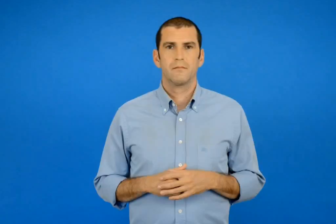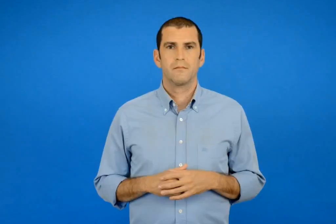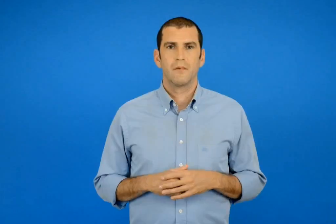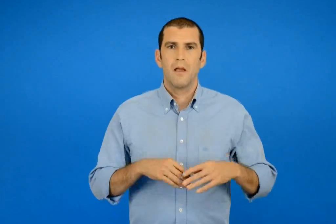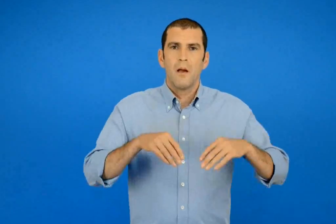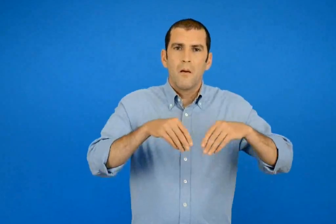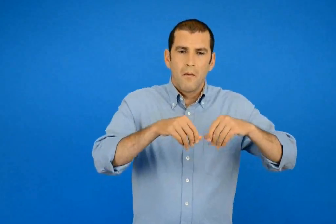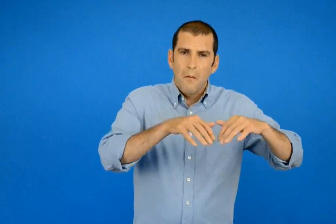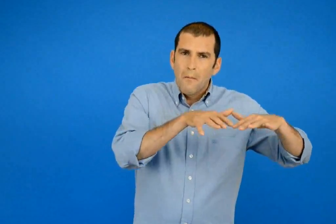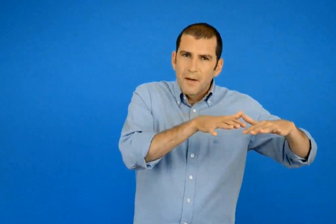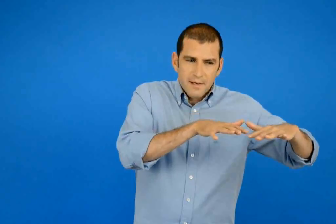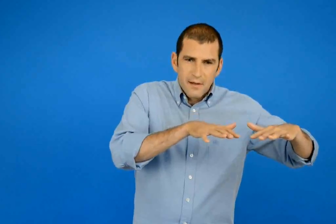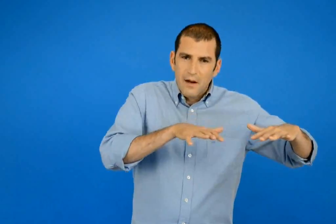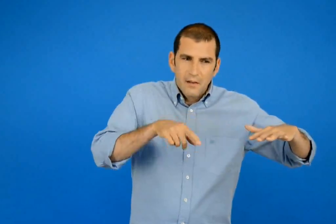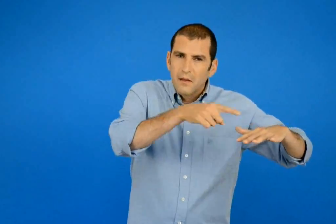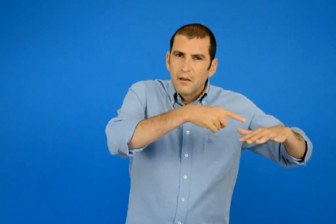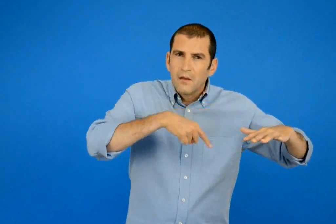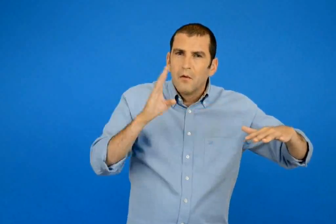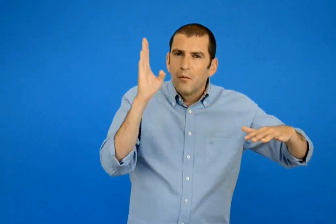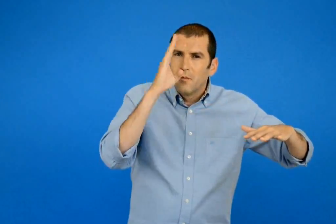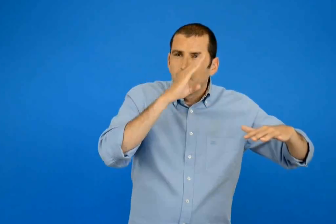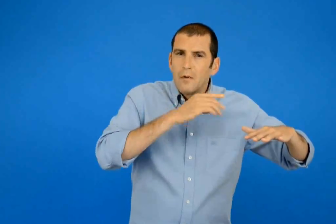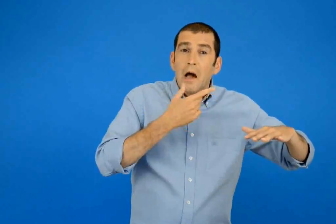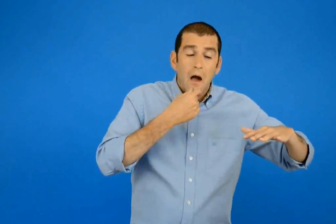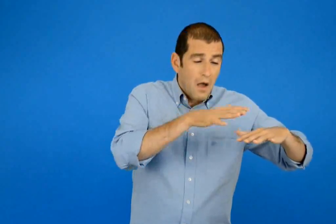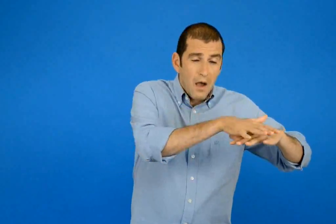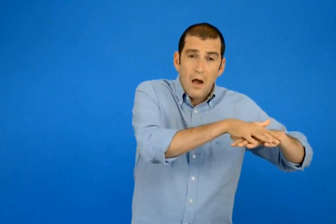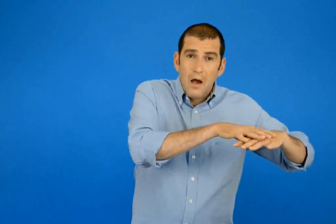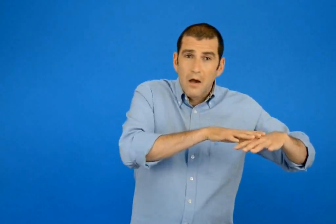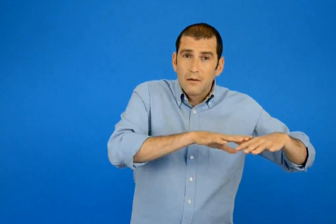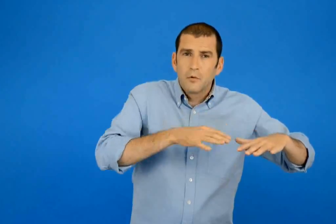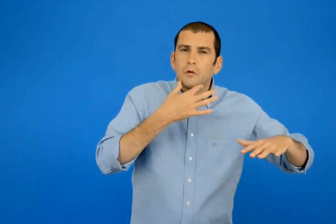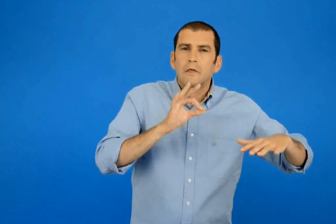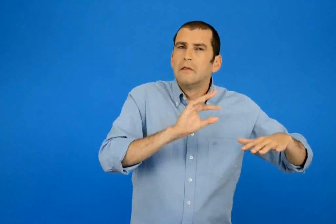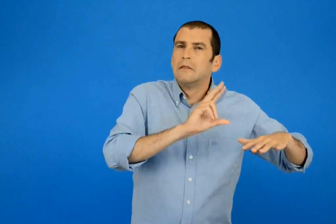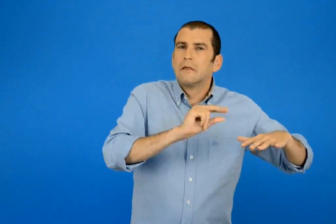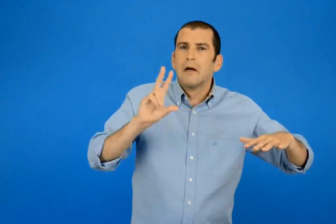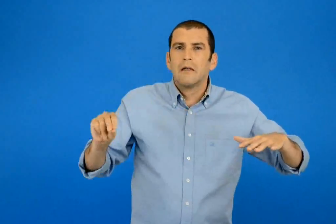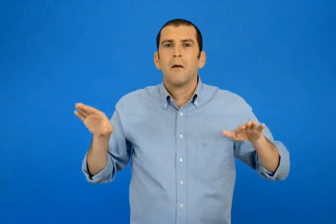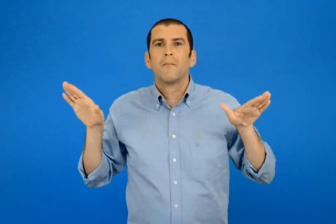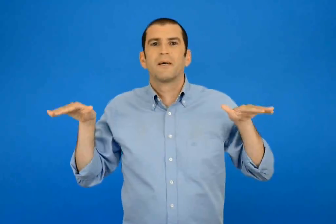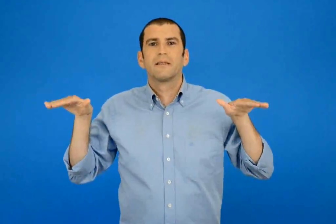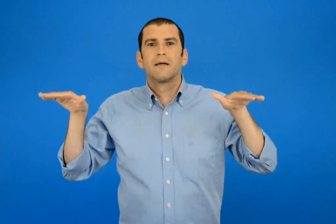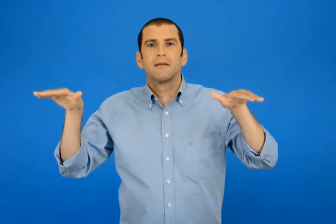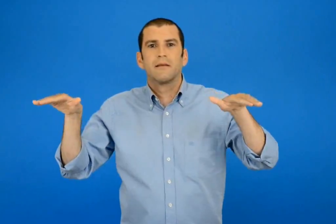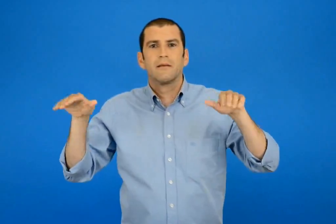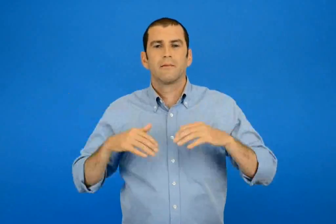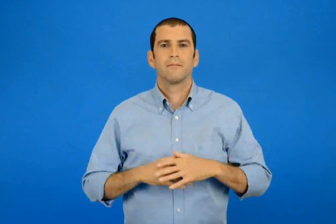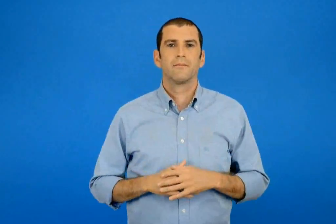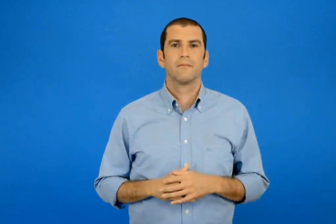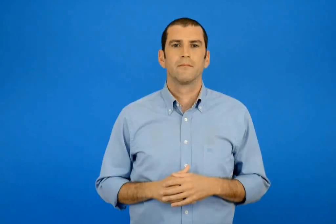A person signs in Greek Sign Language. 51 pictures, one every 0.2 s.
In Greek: στο περιγιάλι το κρυφό κι άσπρο σαν περιστέρι
